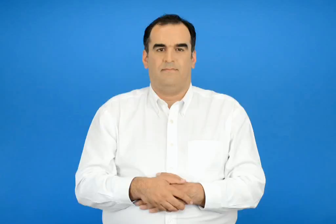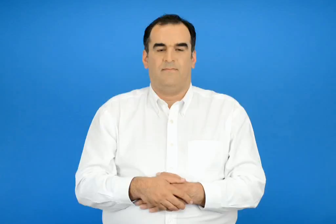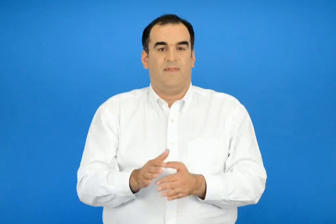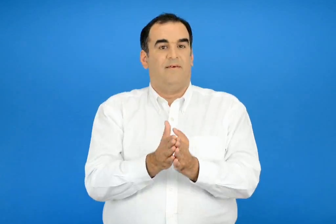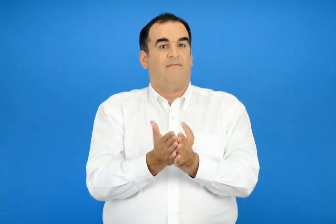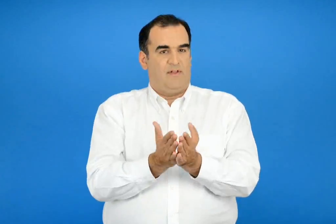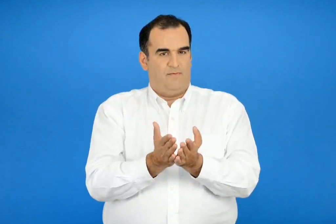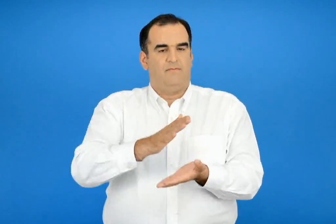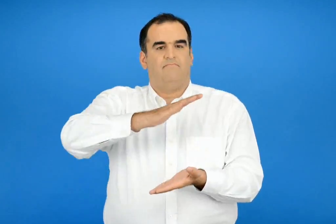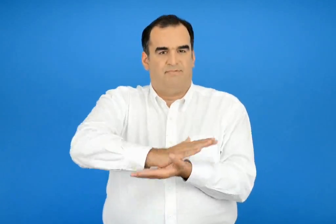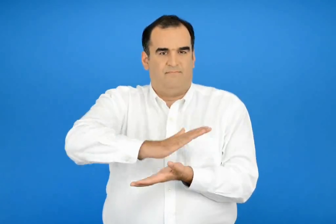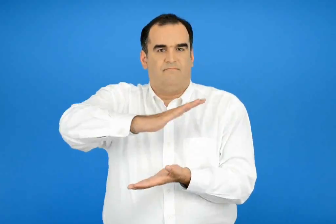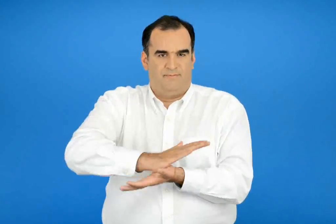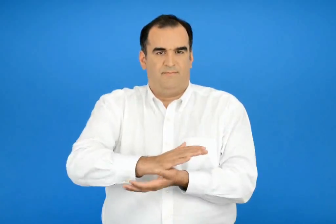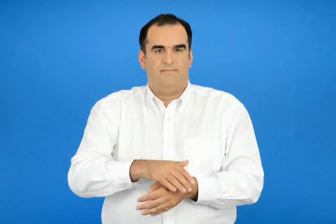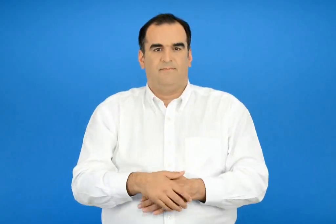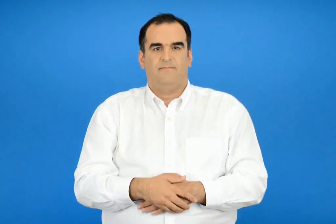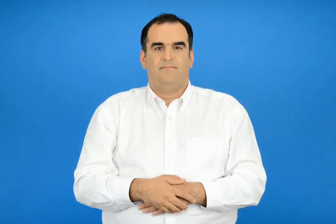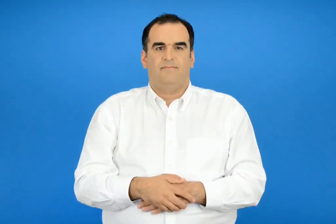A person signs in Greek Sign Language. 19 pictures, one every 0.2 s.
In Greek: τυπώνει το βιβλίο
